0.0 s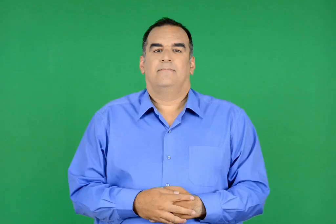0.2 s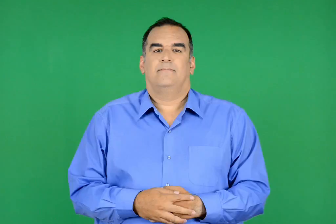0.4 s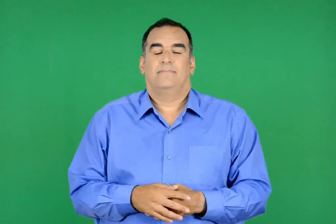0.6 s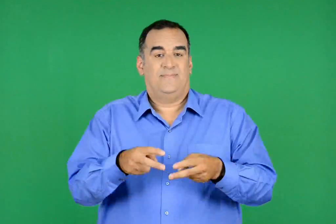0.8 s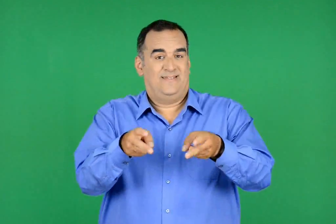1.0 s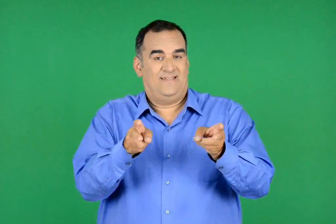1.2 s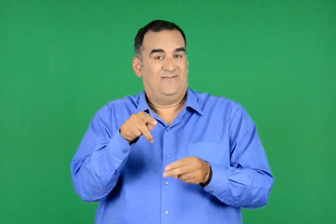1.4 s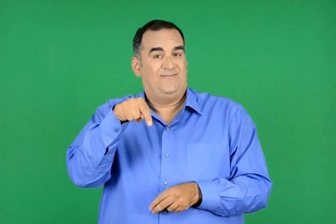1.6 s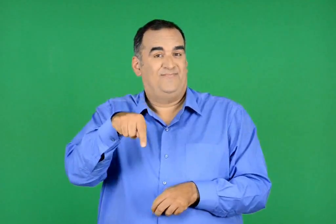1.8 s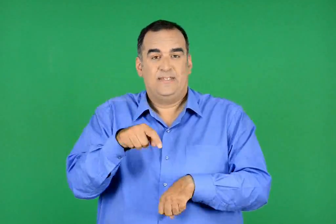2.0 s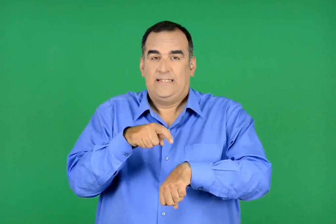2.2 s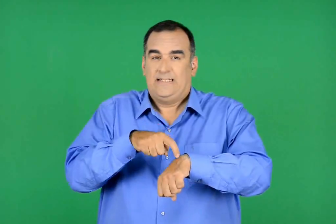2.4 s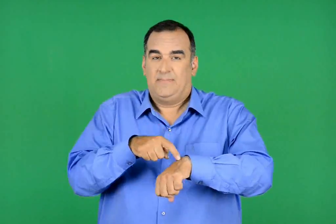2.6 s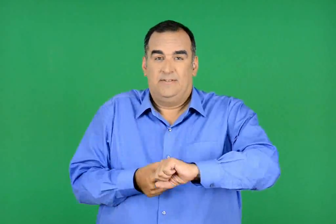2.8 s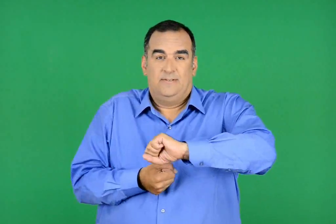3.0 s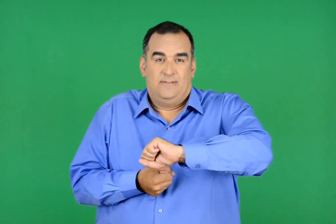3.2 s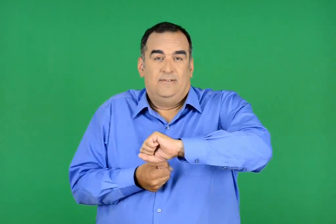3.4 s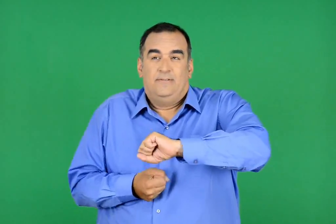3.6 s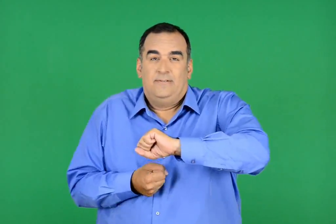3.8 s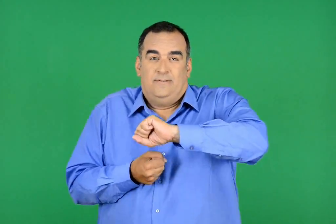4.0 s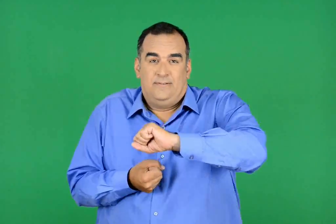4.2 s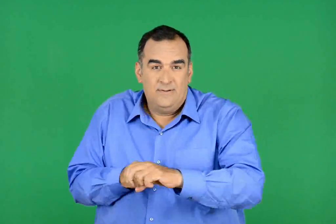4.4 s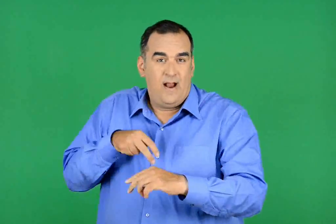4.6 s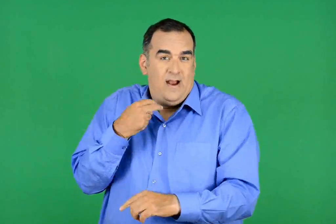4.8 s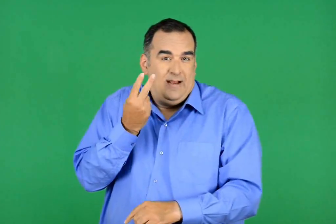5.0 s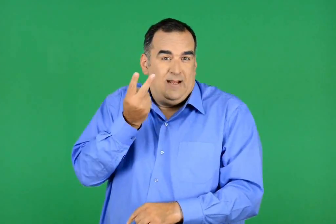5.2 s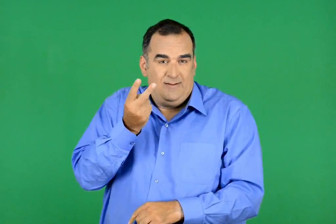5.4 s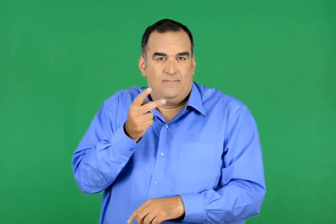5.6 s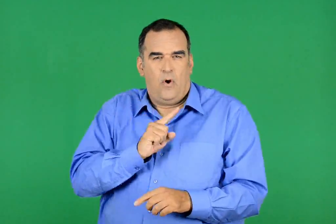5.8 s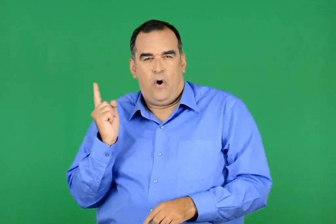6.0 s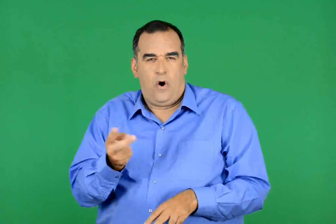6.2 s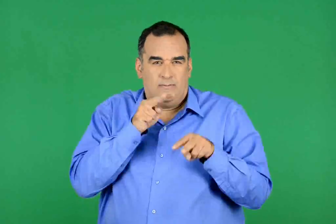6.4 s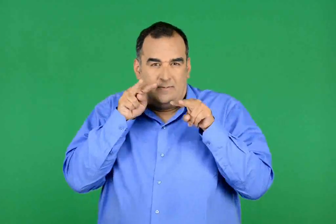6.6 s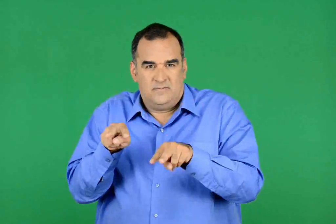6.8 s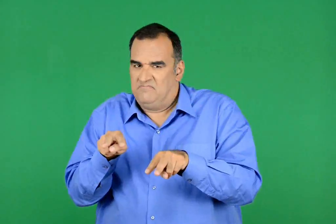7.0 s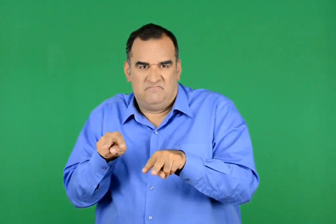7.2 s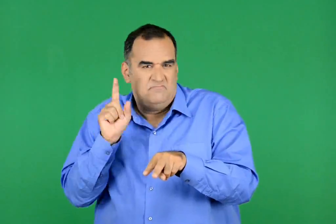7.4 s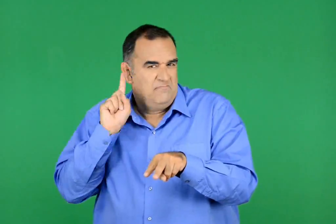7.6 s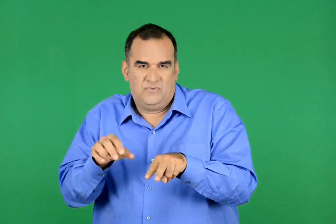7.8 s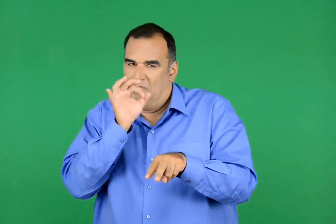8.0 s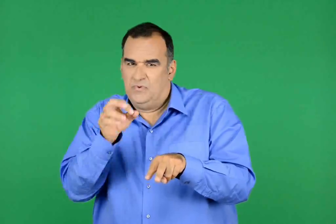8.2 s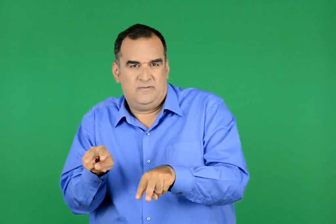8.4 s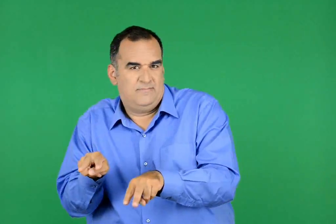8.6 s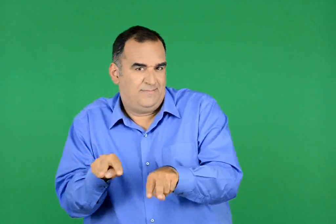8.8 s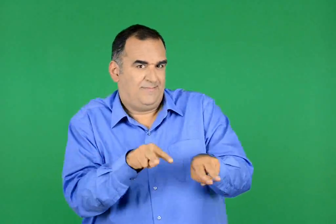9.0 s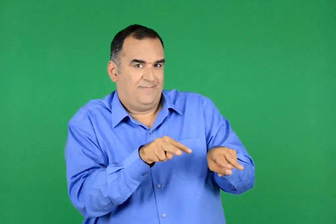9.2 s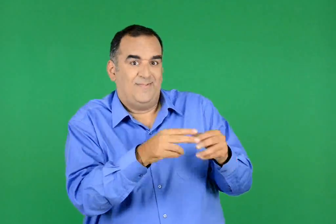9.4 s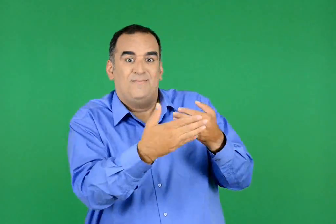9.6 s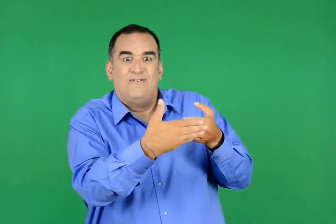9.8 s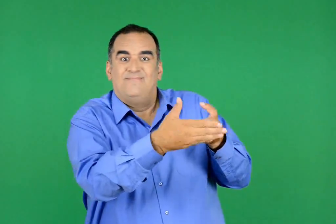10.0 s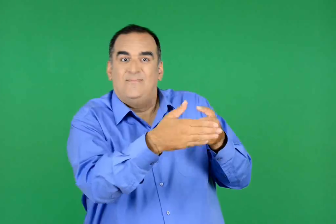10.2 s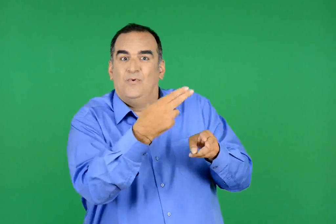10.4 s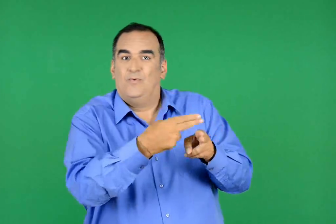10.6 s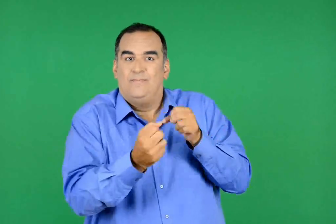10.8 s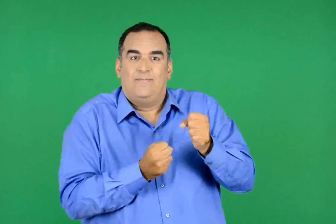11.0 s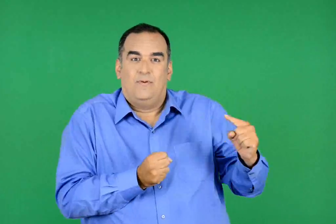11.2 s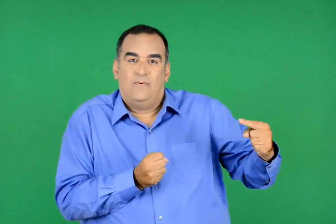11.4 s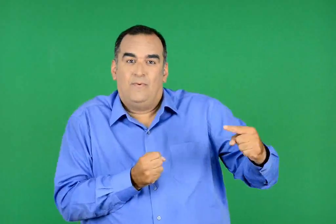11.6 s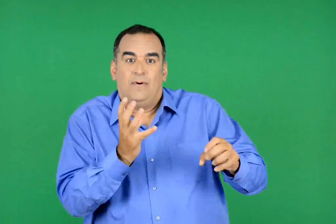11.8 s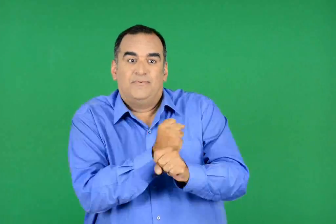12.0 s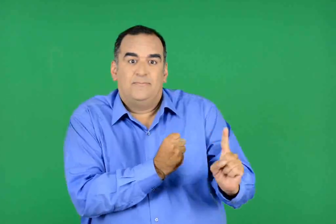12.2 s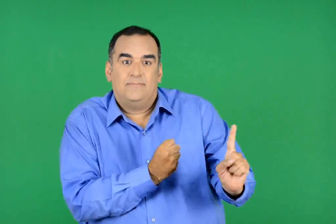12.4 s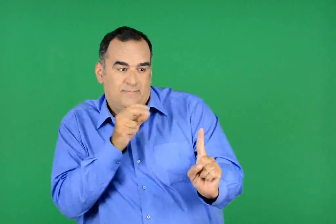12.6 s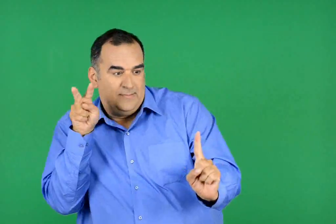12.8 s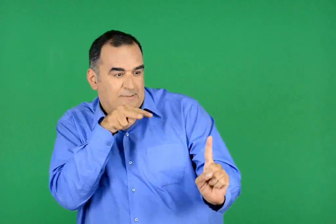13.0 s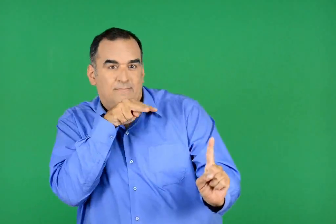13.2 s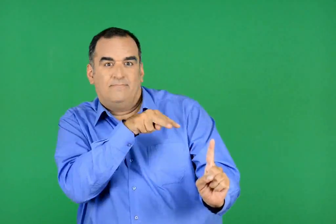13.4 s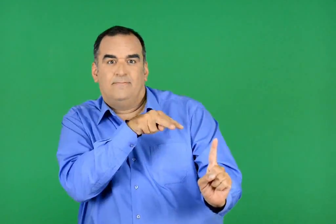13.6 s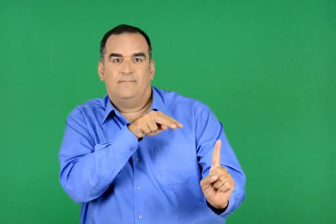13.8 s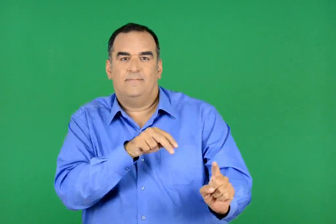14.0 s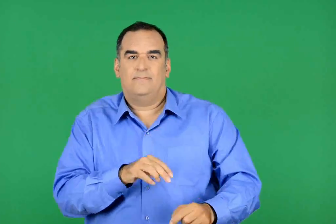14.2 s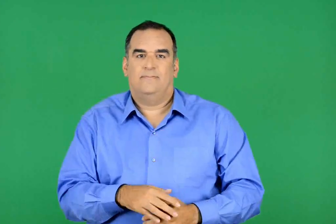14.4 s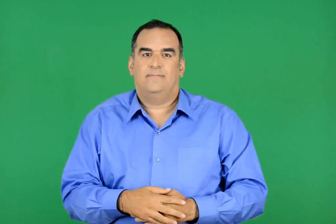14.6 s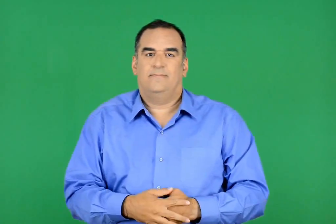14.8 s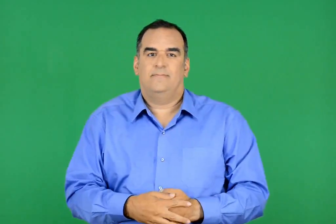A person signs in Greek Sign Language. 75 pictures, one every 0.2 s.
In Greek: κανείς δεν προσέχει το αγώνισμα του άλματος επί κοντώ που διεξάγεται στο στίβο. όλοι έχουν στραµµένα τα µάτια προς την πύλη από όπου θα µπει ο νικητής
